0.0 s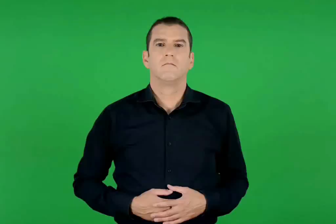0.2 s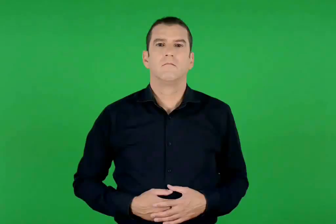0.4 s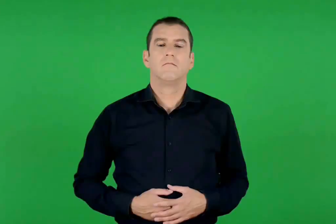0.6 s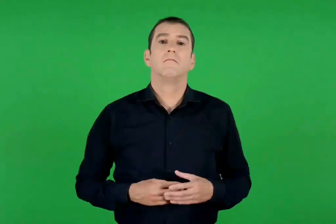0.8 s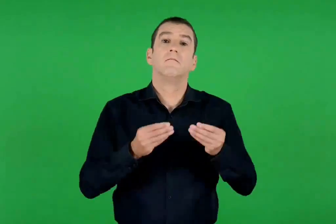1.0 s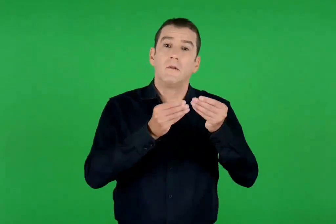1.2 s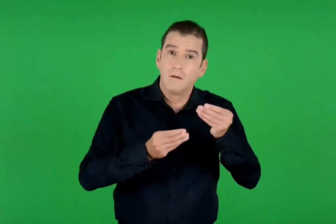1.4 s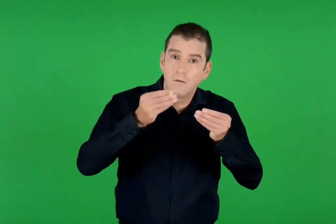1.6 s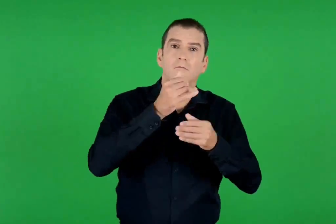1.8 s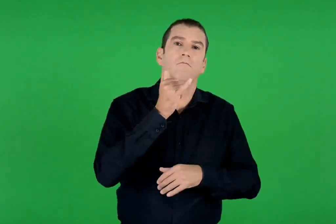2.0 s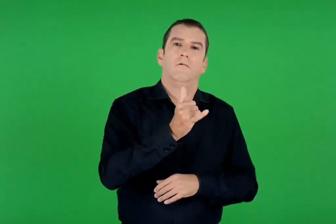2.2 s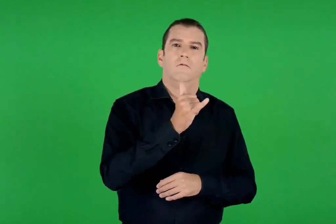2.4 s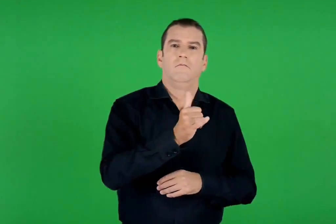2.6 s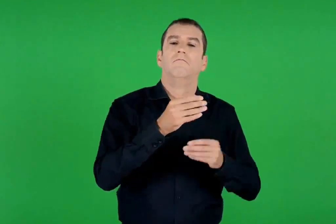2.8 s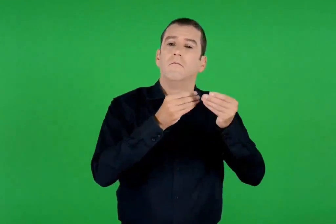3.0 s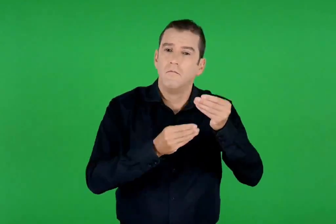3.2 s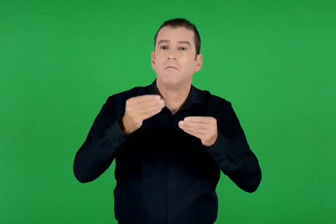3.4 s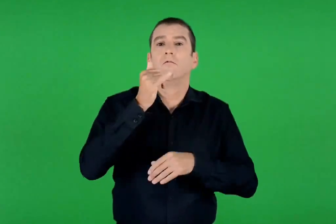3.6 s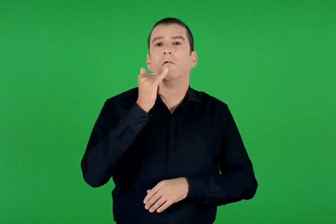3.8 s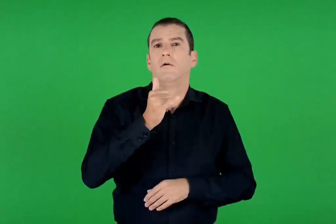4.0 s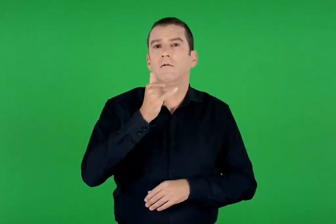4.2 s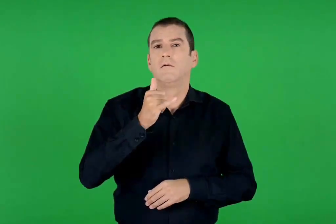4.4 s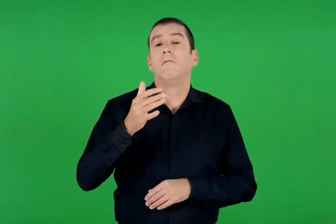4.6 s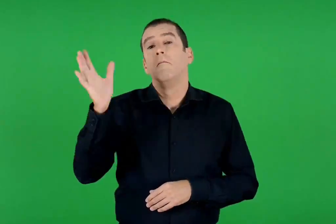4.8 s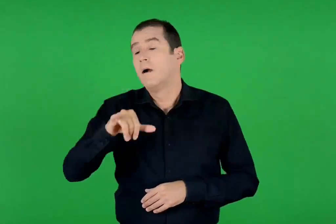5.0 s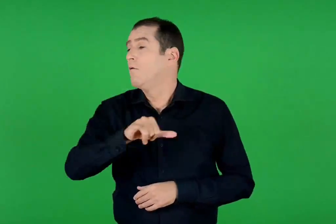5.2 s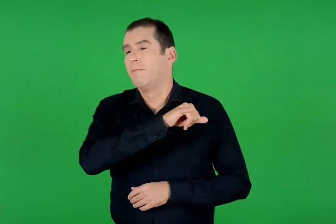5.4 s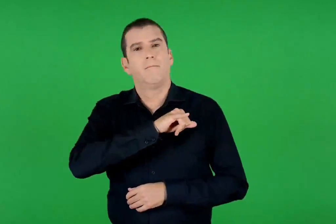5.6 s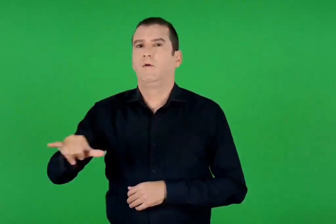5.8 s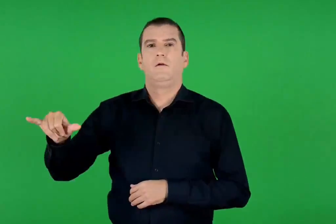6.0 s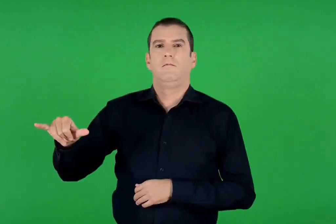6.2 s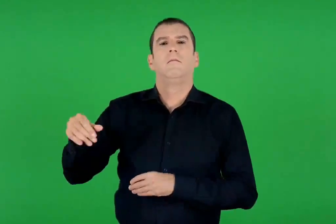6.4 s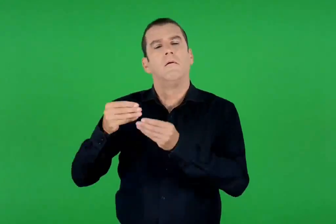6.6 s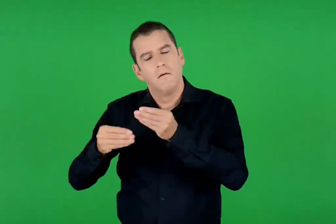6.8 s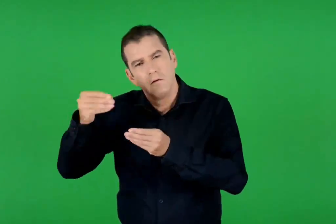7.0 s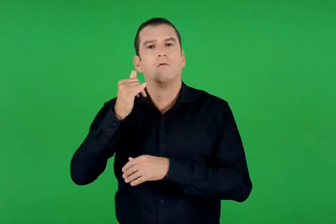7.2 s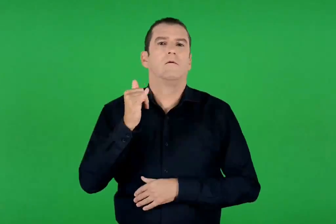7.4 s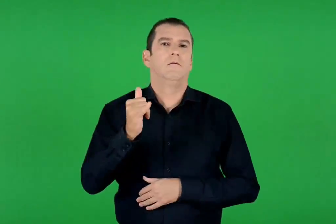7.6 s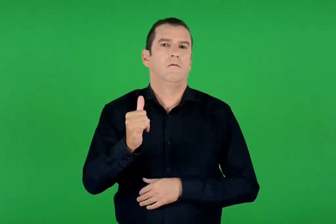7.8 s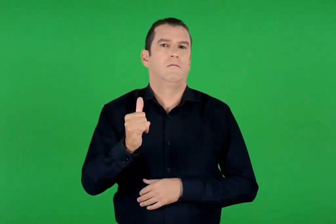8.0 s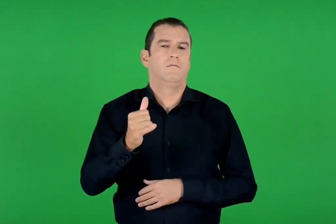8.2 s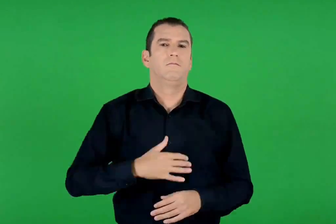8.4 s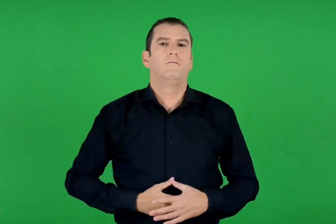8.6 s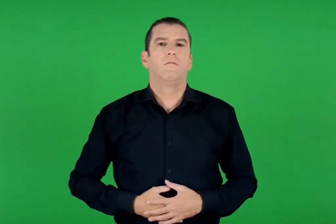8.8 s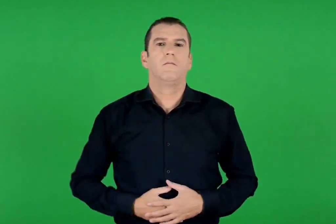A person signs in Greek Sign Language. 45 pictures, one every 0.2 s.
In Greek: κάλιο αργά , κάλιο αργά , παρά ποτέ κάλιο αργά
